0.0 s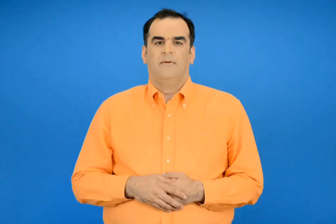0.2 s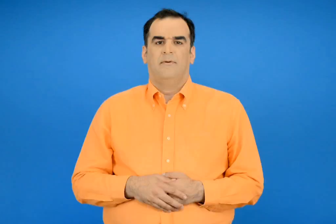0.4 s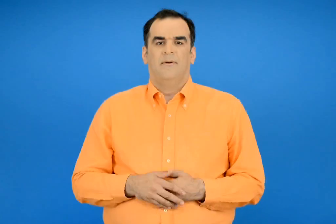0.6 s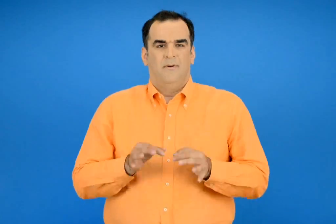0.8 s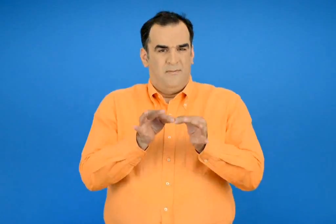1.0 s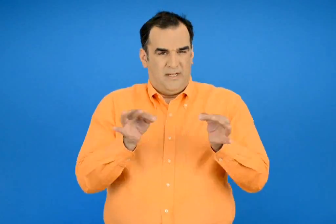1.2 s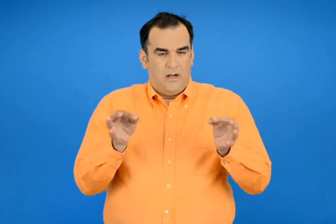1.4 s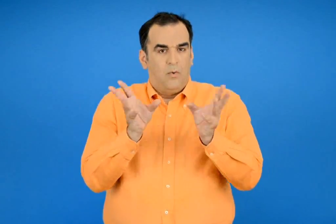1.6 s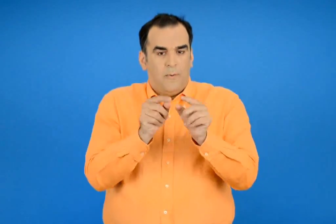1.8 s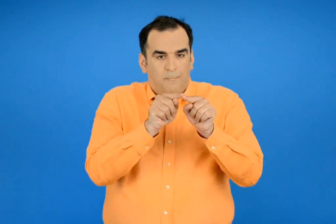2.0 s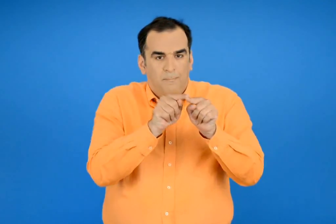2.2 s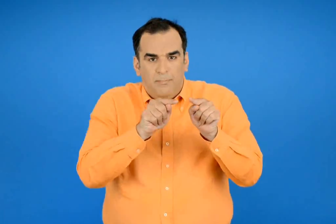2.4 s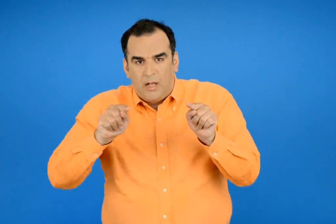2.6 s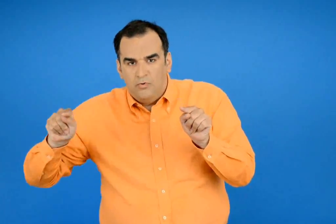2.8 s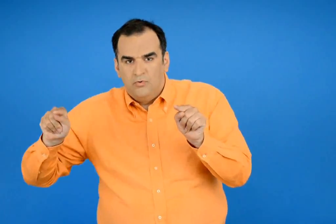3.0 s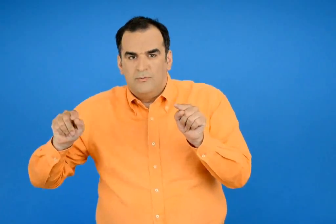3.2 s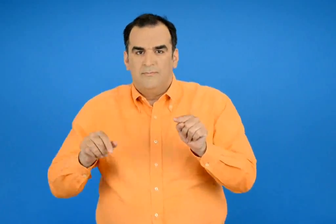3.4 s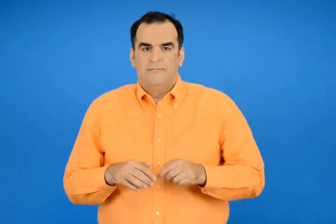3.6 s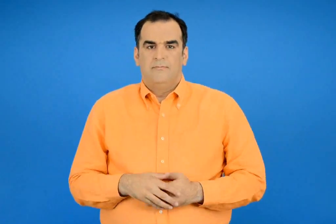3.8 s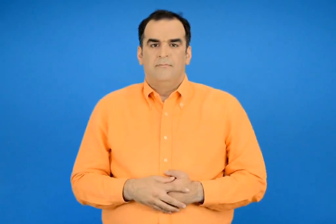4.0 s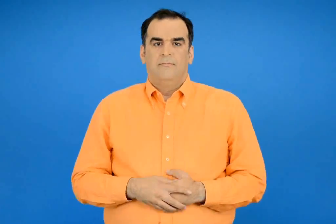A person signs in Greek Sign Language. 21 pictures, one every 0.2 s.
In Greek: μήκος σε μετρά
